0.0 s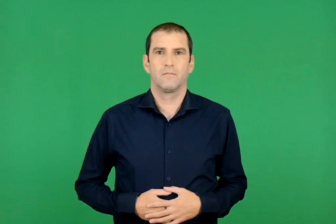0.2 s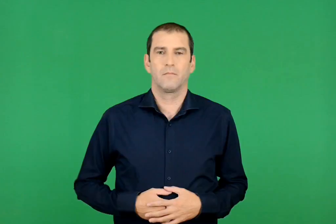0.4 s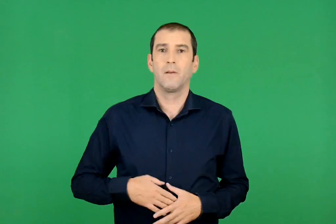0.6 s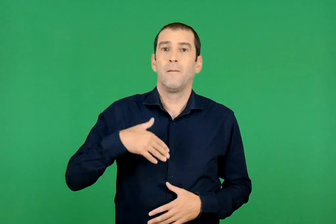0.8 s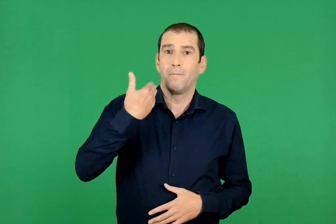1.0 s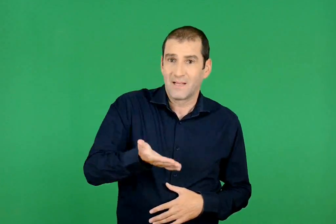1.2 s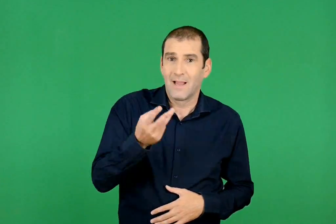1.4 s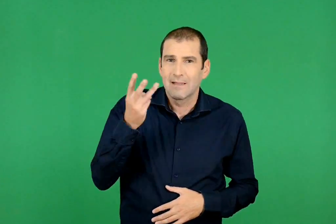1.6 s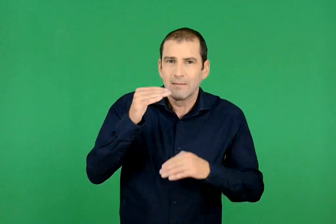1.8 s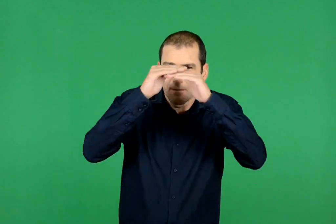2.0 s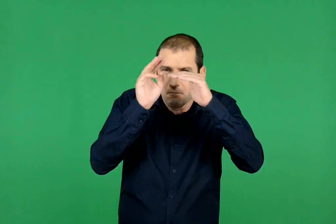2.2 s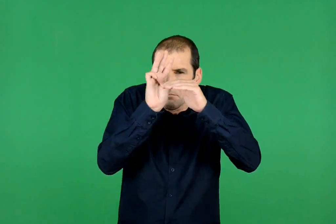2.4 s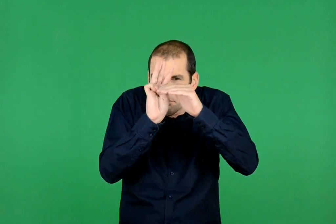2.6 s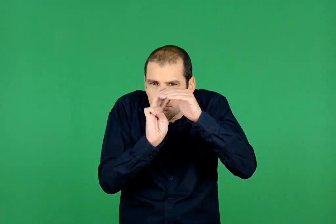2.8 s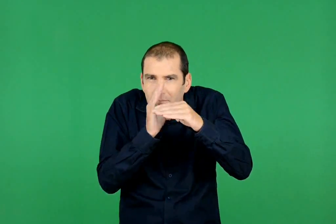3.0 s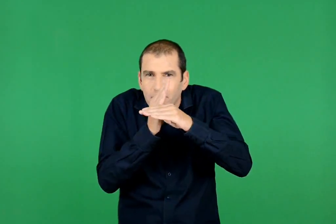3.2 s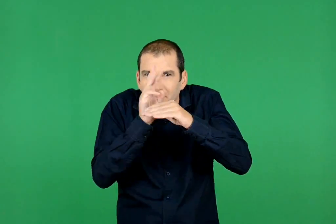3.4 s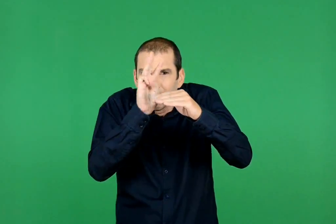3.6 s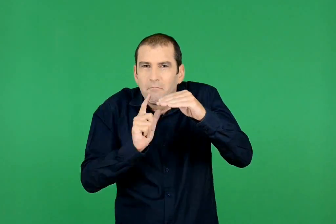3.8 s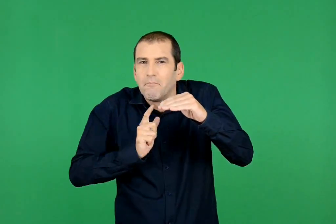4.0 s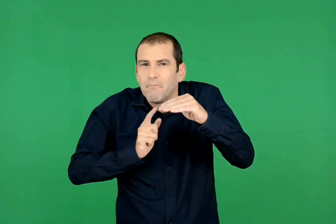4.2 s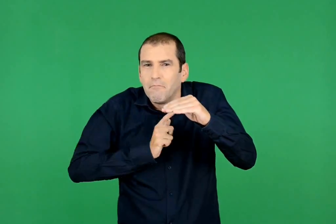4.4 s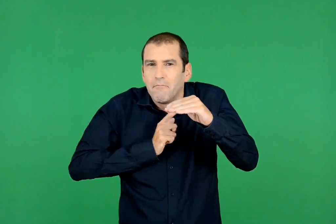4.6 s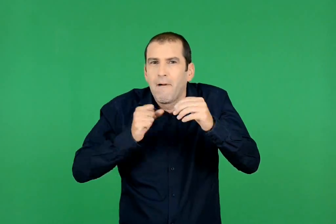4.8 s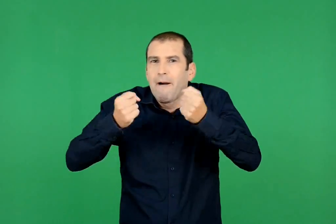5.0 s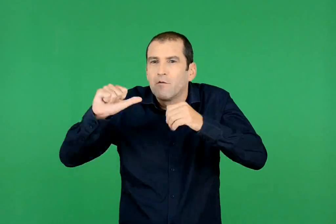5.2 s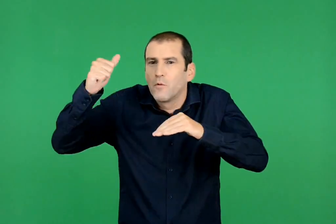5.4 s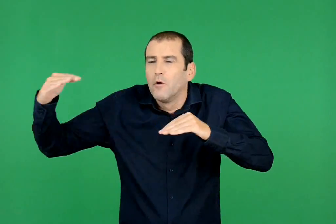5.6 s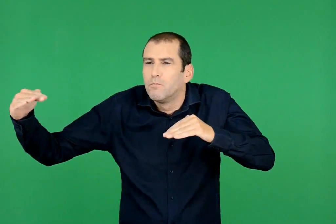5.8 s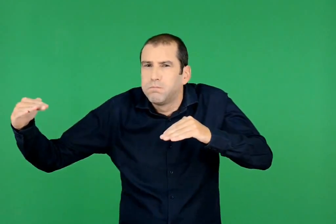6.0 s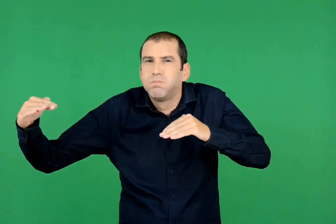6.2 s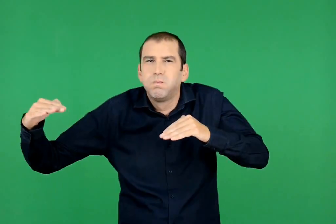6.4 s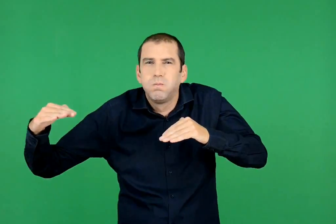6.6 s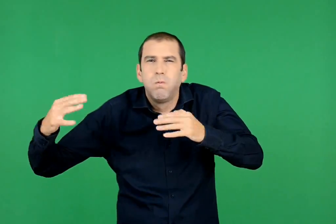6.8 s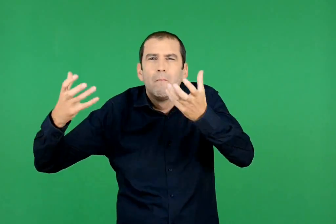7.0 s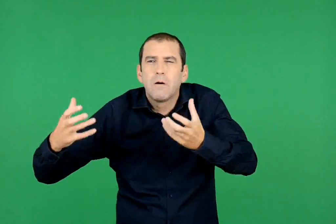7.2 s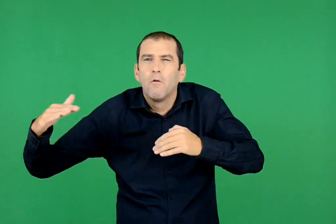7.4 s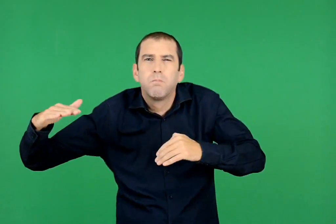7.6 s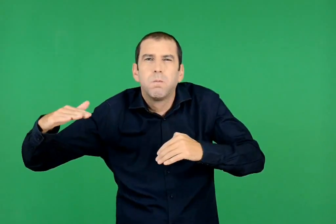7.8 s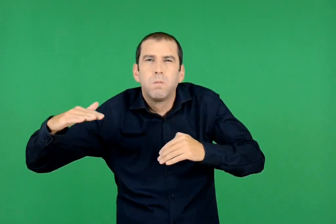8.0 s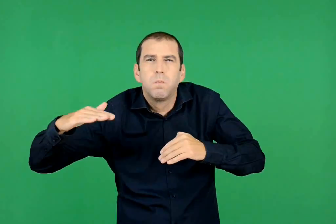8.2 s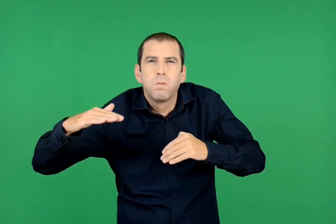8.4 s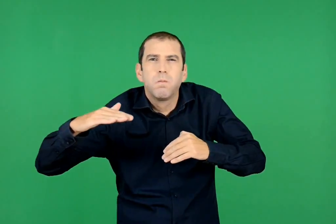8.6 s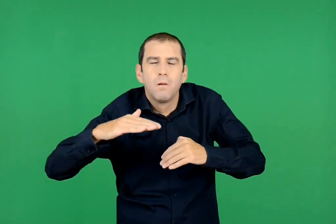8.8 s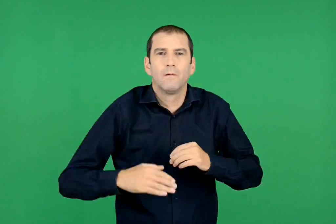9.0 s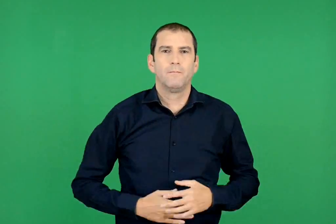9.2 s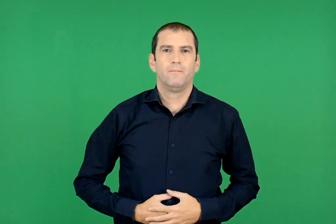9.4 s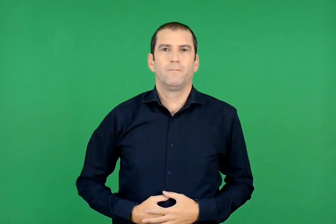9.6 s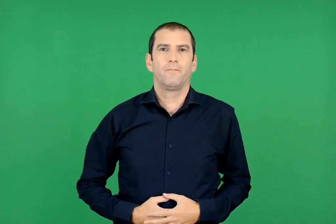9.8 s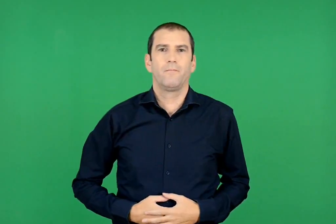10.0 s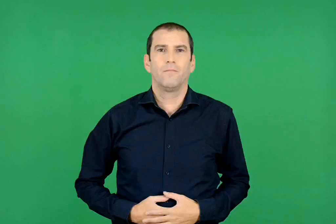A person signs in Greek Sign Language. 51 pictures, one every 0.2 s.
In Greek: κούρνιασαν μετά και περίμεναν το πρώτο αυτοκίνητο που προχωρούσε αργά και βαριά
